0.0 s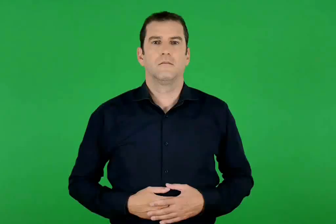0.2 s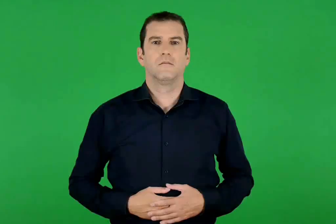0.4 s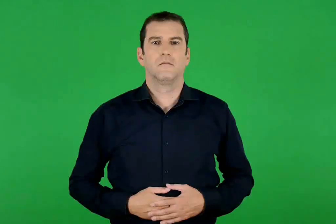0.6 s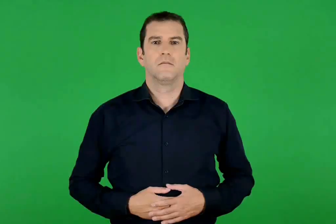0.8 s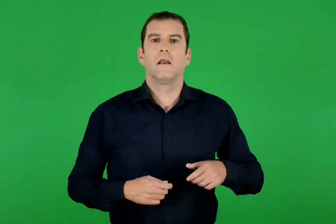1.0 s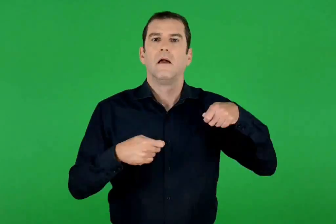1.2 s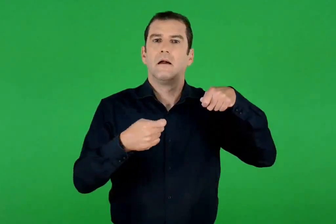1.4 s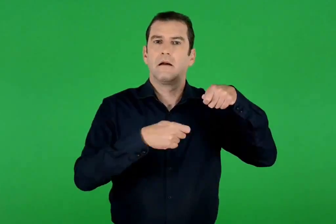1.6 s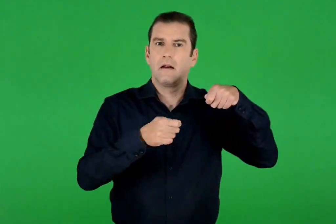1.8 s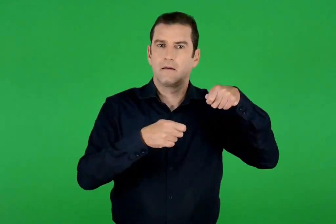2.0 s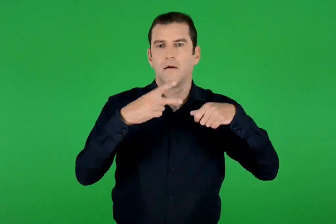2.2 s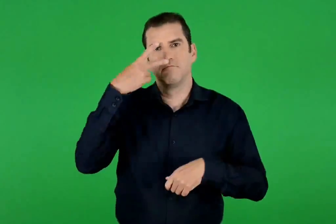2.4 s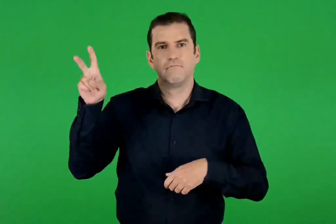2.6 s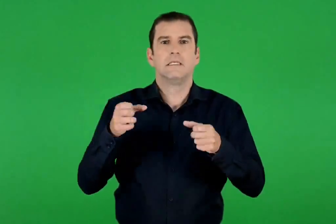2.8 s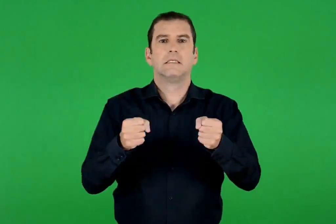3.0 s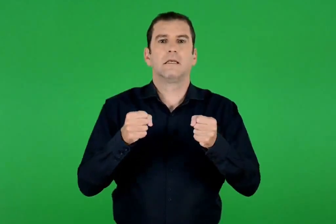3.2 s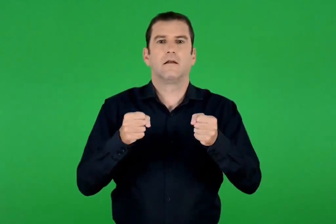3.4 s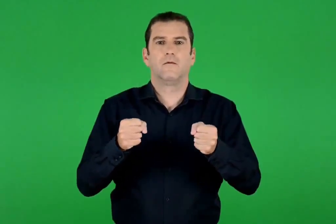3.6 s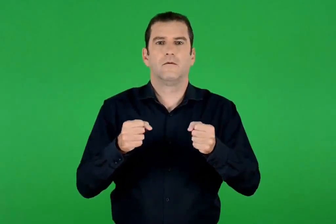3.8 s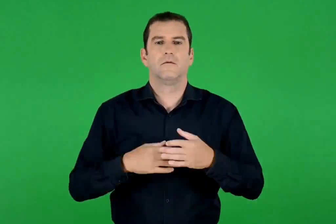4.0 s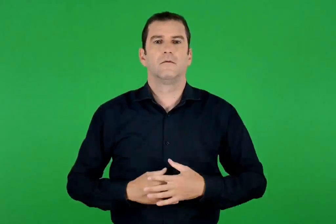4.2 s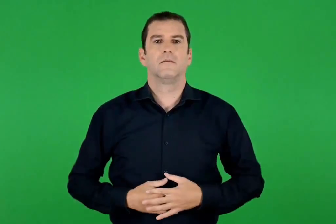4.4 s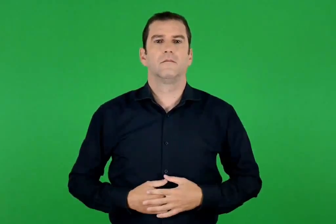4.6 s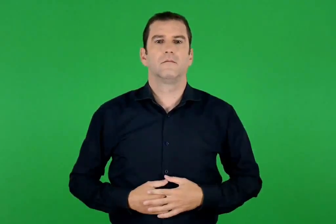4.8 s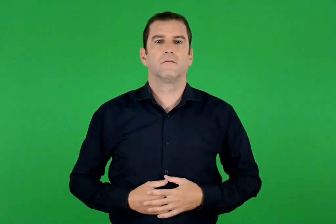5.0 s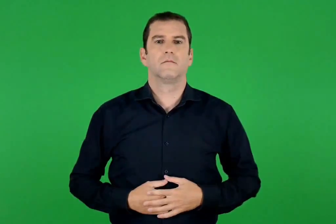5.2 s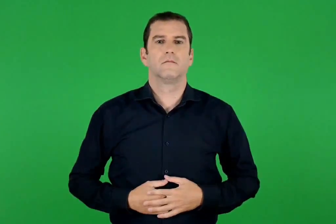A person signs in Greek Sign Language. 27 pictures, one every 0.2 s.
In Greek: κάλαντα ζακύνθου
